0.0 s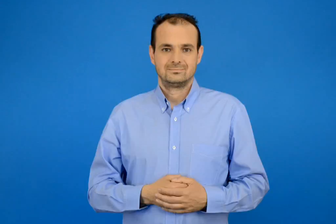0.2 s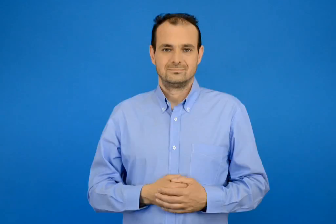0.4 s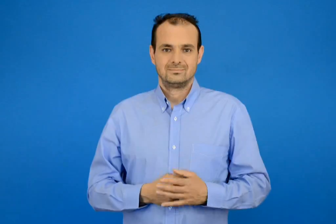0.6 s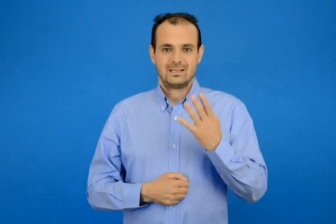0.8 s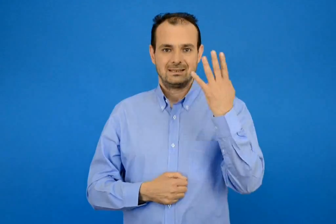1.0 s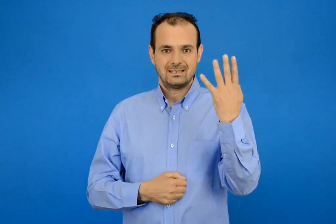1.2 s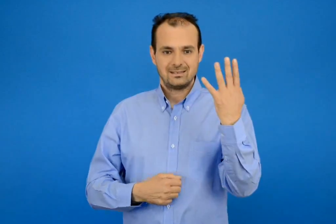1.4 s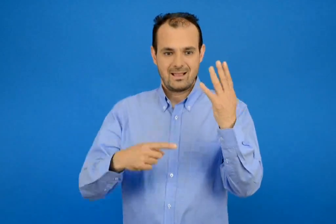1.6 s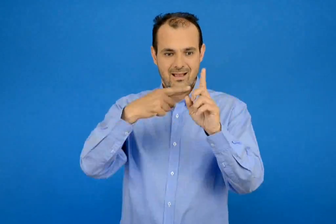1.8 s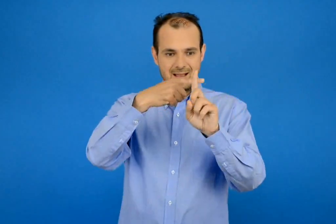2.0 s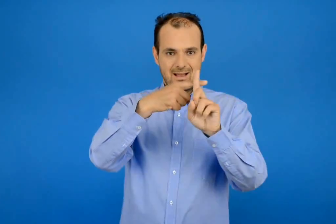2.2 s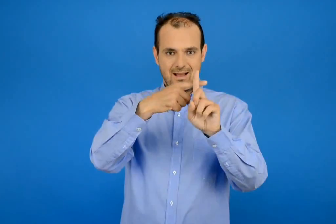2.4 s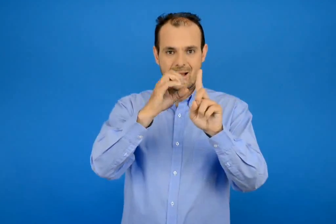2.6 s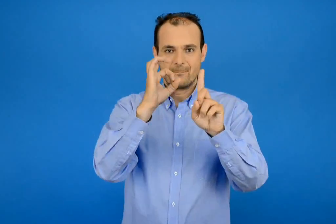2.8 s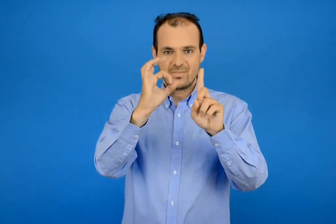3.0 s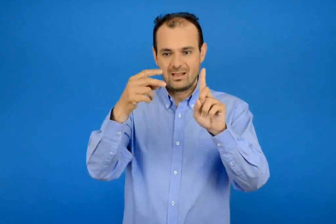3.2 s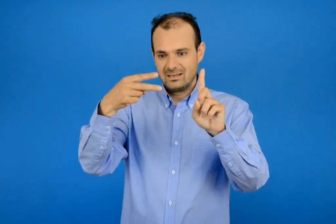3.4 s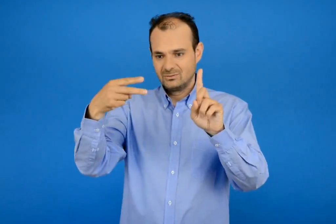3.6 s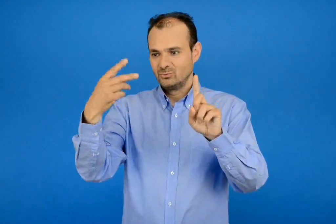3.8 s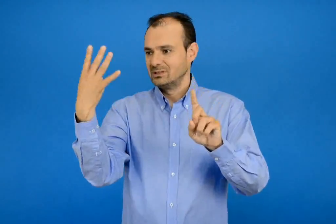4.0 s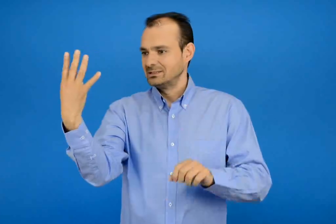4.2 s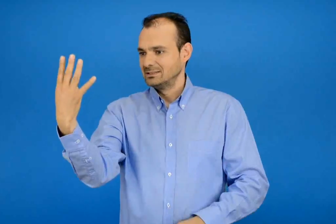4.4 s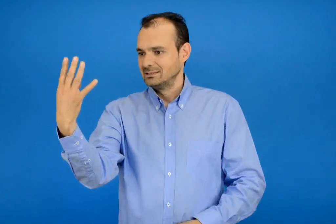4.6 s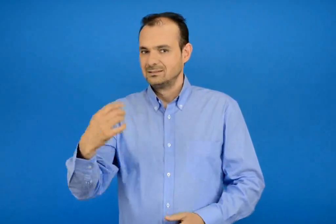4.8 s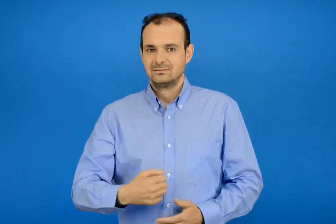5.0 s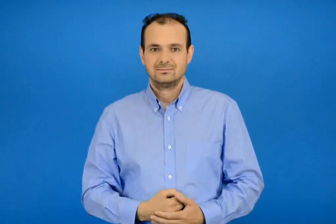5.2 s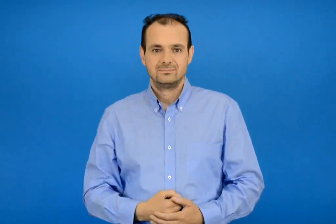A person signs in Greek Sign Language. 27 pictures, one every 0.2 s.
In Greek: 4 + 0 = 4
